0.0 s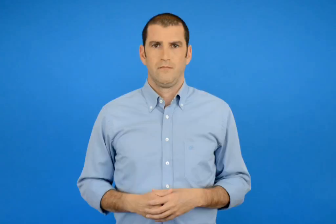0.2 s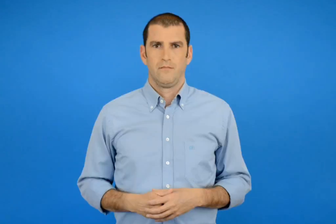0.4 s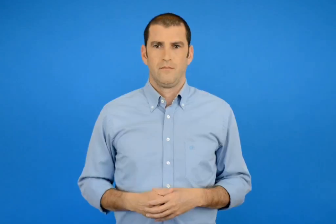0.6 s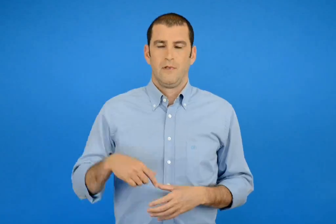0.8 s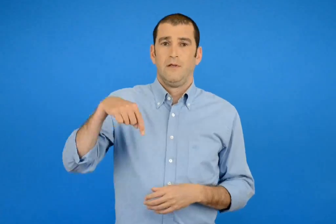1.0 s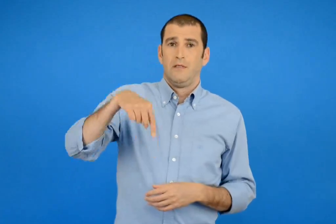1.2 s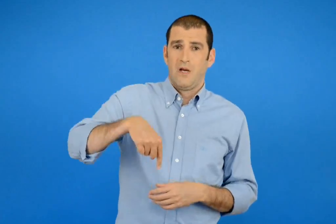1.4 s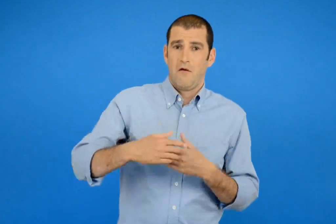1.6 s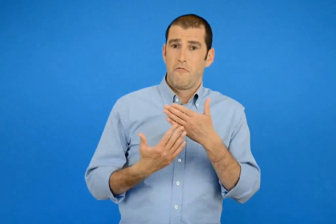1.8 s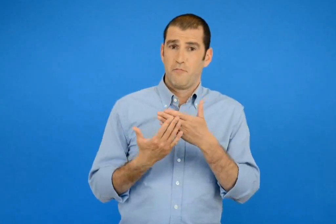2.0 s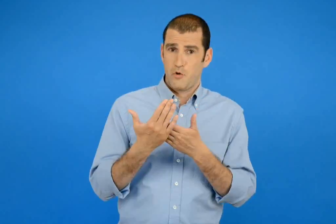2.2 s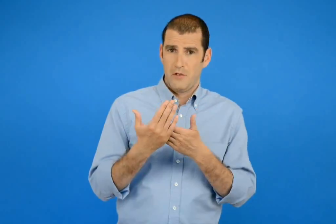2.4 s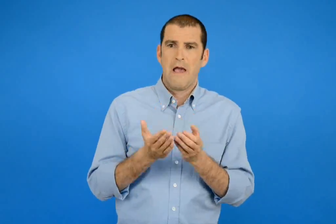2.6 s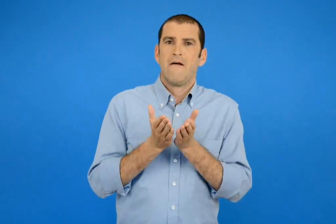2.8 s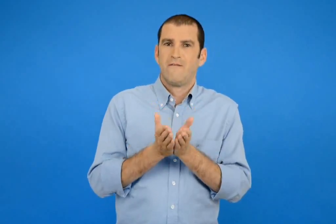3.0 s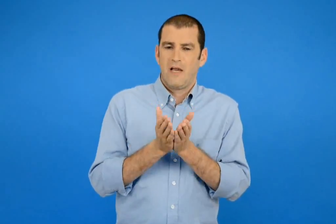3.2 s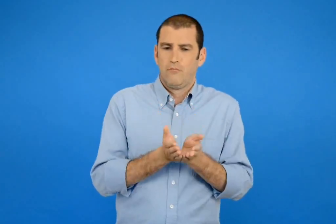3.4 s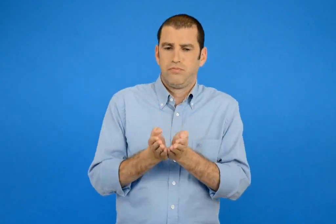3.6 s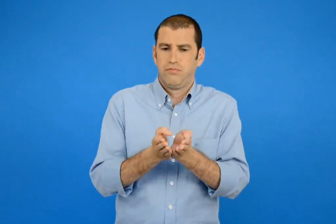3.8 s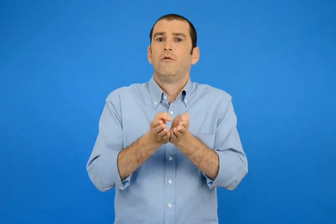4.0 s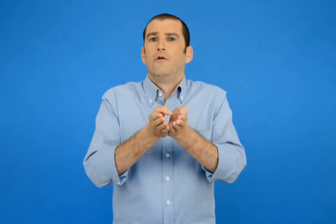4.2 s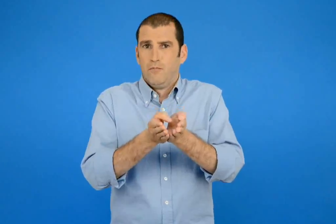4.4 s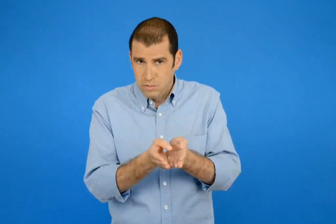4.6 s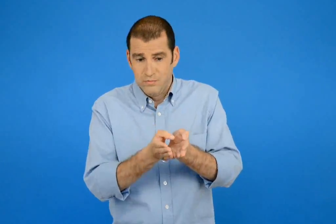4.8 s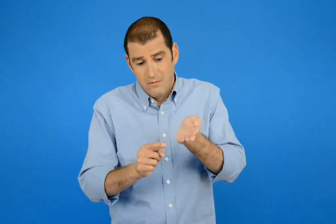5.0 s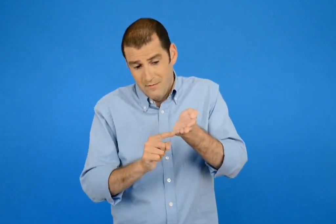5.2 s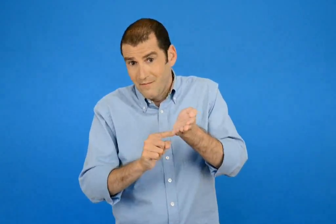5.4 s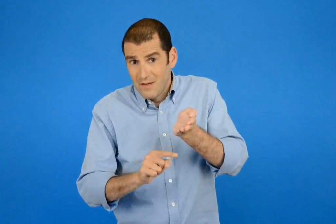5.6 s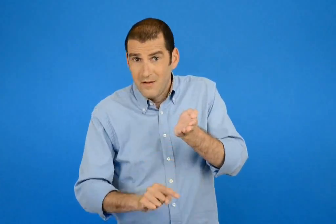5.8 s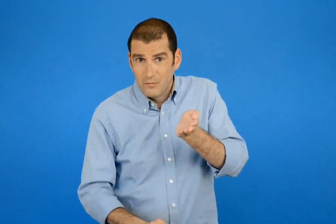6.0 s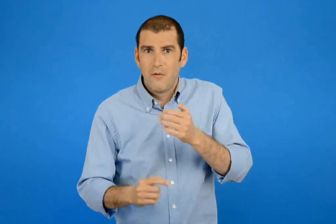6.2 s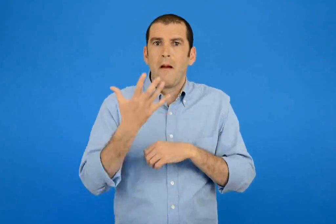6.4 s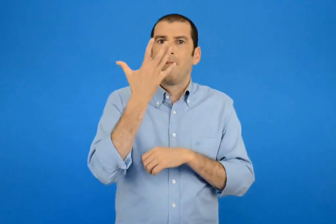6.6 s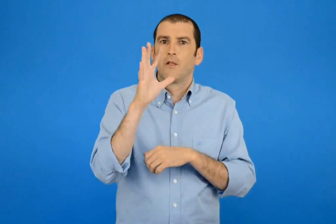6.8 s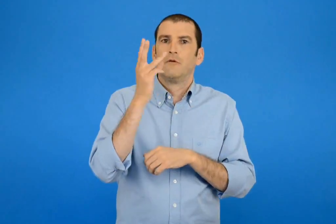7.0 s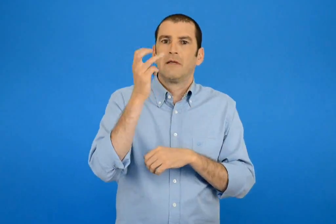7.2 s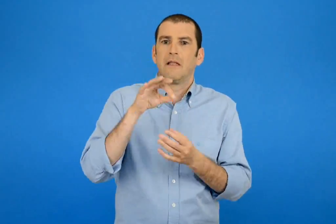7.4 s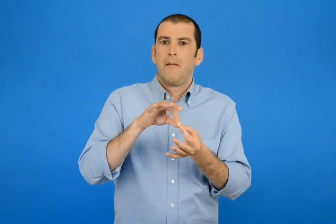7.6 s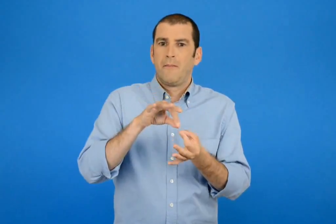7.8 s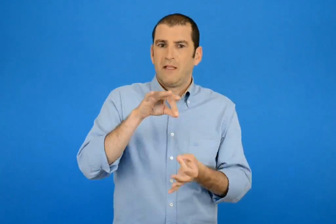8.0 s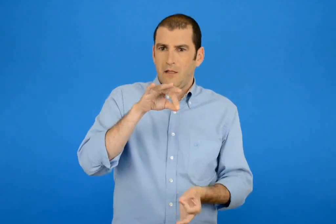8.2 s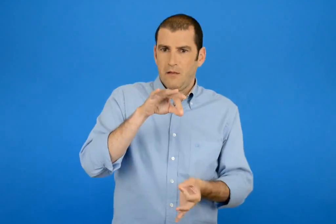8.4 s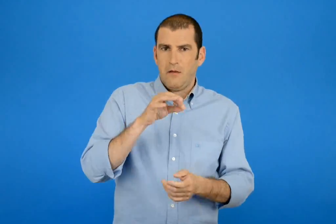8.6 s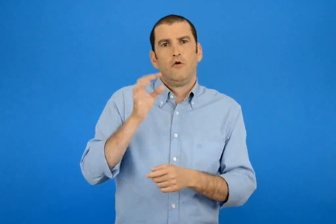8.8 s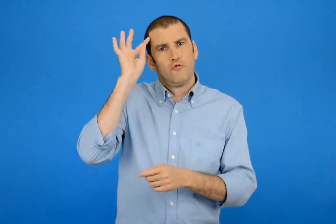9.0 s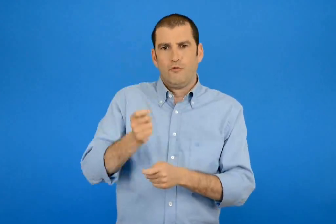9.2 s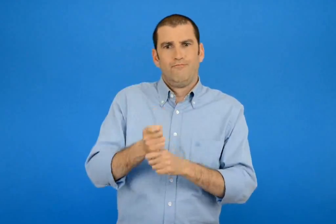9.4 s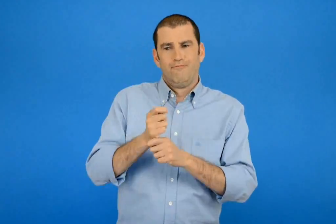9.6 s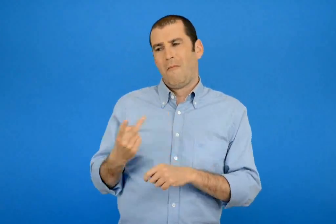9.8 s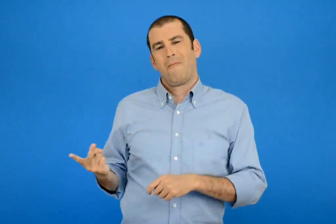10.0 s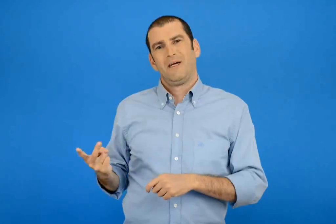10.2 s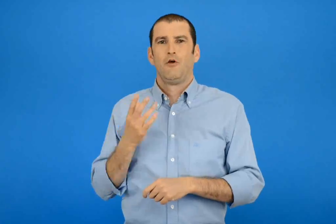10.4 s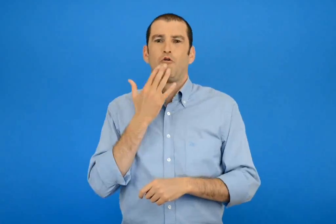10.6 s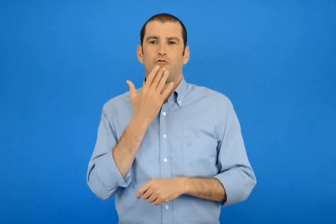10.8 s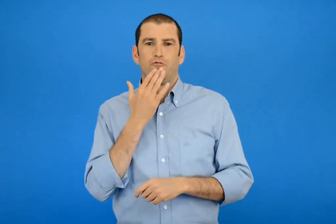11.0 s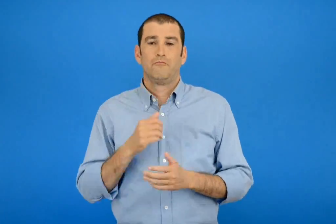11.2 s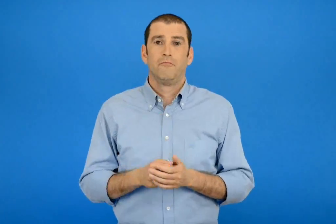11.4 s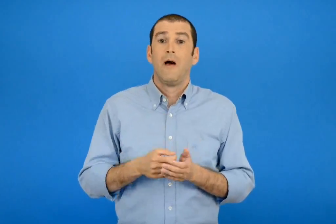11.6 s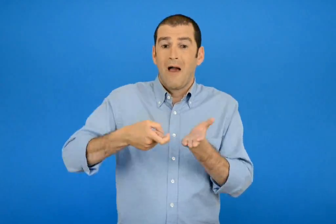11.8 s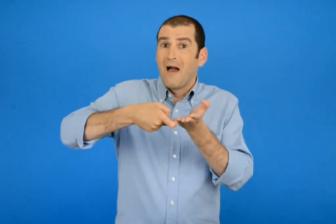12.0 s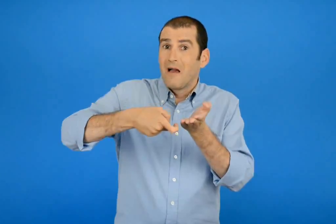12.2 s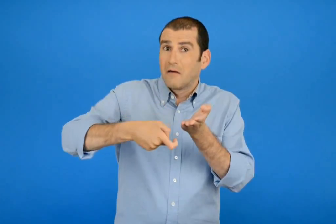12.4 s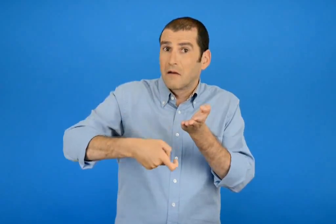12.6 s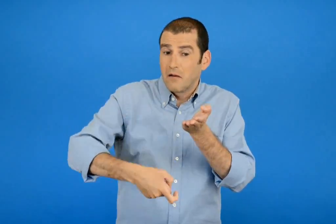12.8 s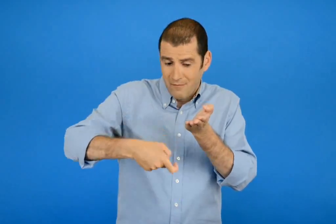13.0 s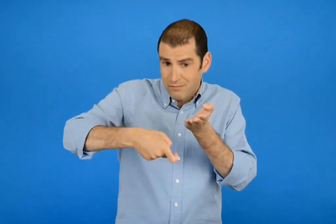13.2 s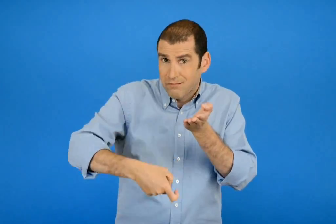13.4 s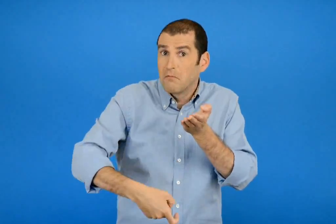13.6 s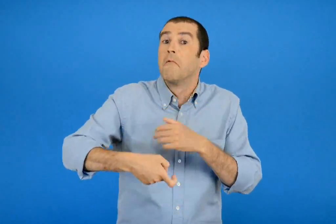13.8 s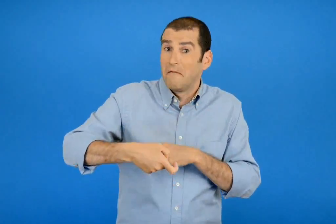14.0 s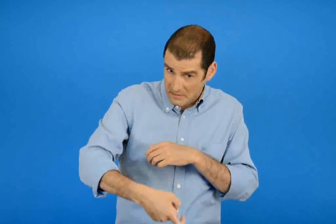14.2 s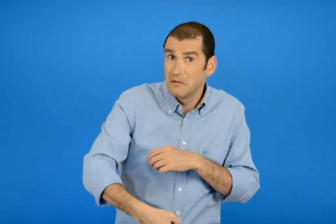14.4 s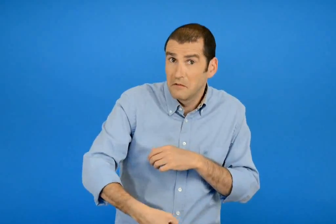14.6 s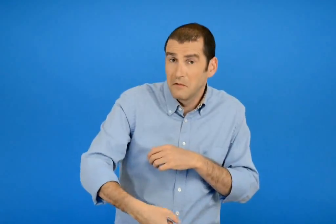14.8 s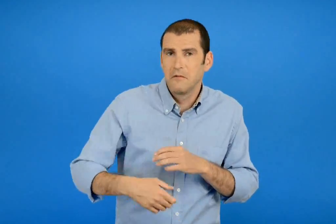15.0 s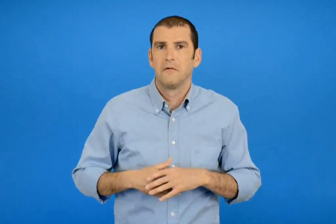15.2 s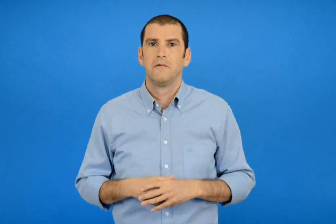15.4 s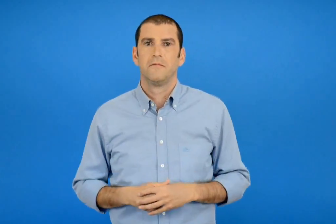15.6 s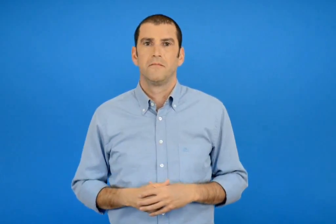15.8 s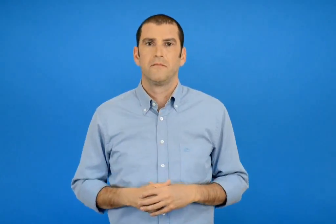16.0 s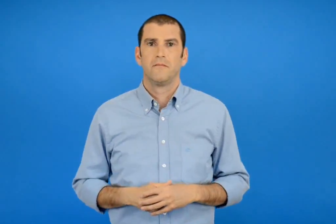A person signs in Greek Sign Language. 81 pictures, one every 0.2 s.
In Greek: σήμερα το πρωί σταμάτησε τη βάρκα στο σημείο που είχε βάθος 530 μετρά για να ψαρέψει με τον γιώργο θα φτάσει η άγκυρα στον βυθό ;
